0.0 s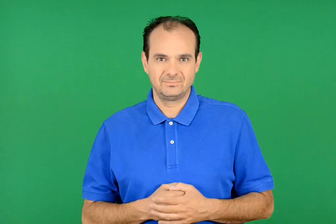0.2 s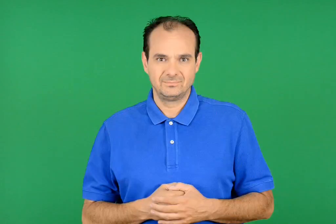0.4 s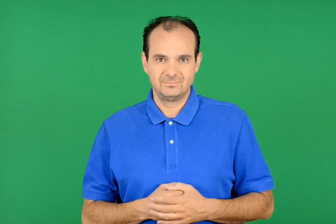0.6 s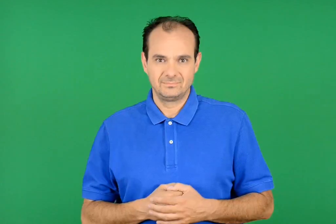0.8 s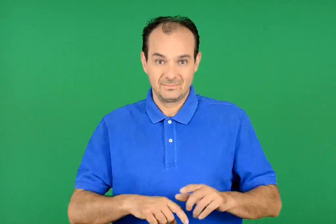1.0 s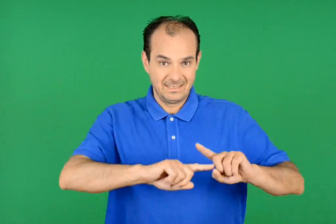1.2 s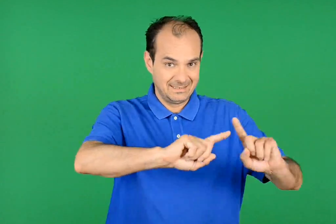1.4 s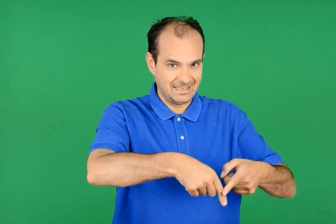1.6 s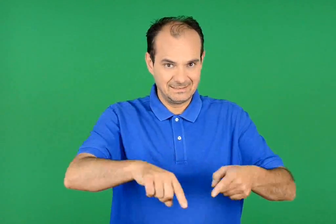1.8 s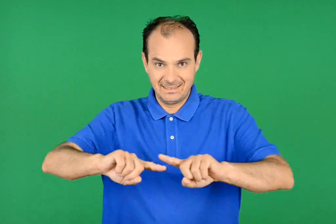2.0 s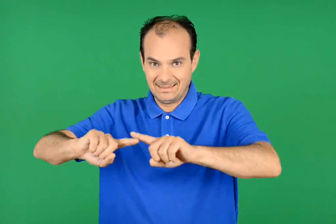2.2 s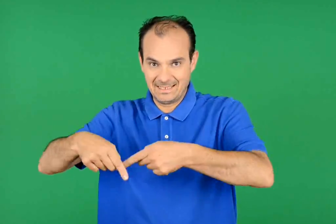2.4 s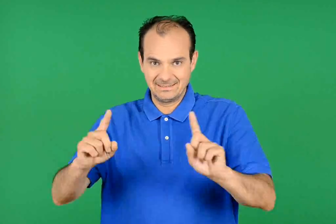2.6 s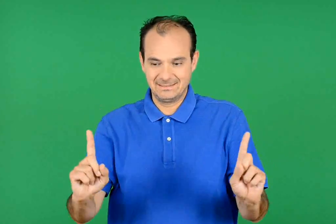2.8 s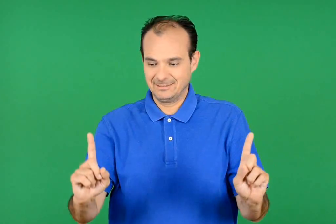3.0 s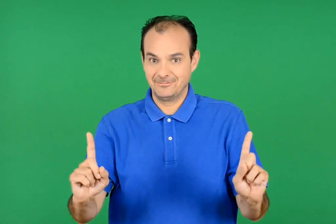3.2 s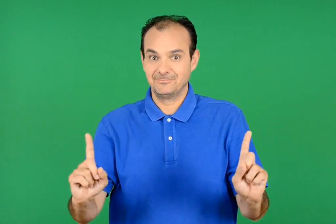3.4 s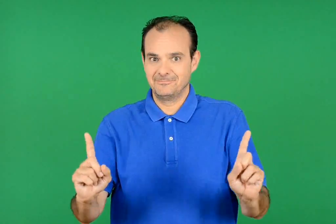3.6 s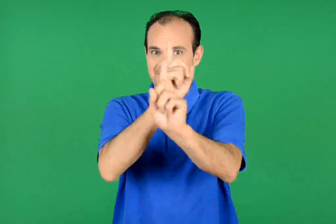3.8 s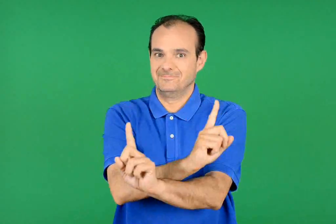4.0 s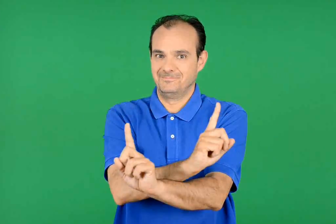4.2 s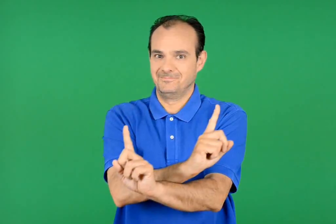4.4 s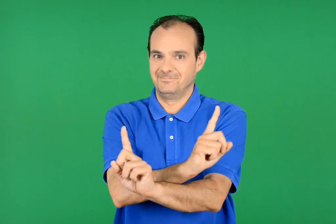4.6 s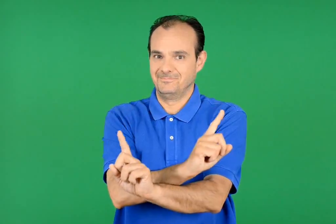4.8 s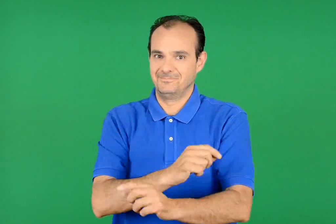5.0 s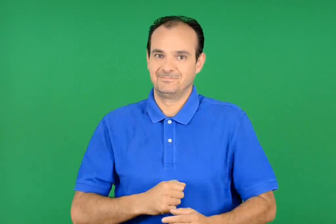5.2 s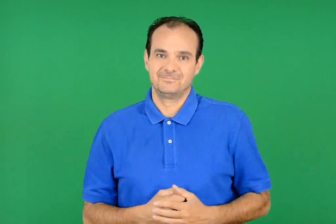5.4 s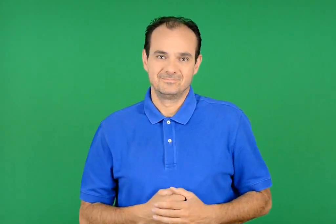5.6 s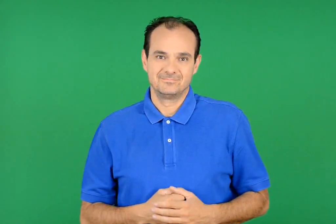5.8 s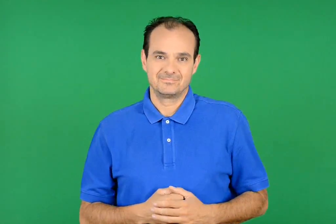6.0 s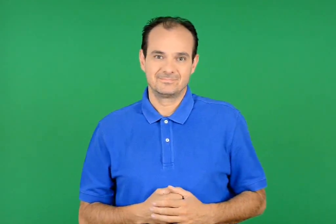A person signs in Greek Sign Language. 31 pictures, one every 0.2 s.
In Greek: μπαίνει ο ένας στην τάξη του άλλου
